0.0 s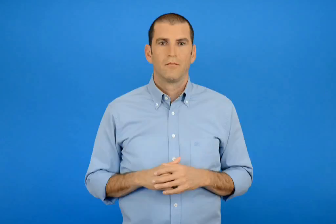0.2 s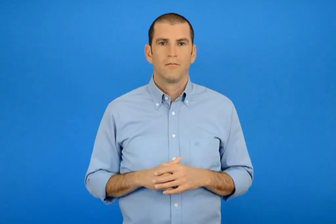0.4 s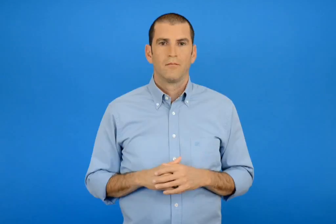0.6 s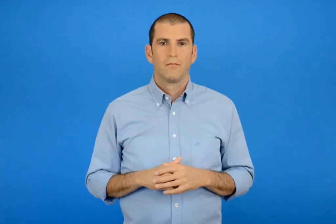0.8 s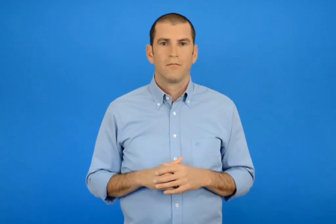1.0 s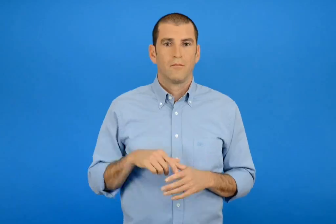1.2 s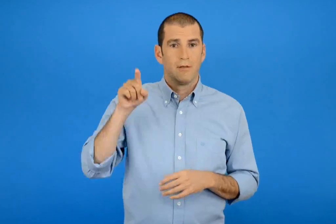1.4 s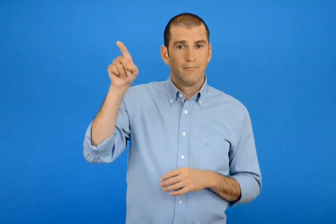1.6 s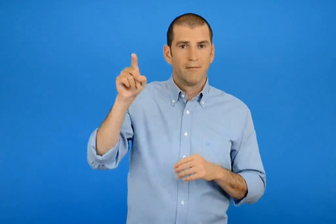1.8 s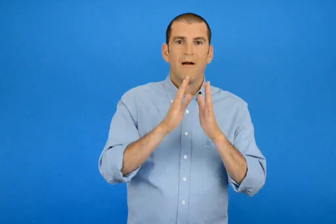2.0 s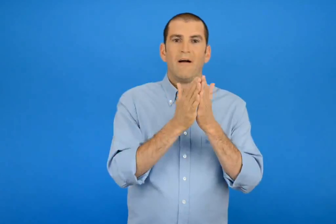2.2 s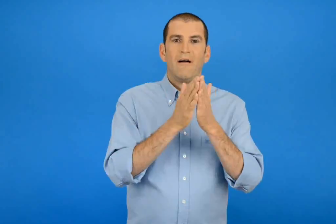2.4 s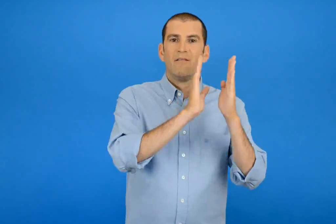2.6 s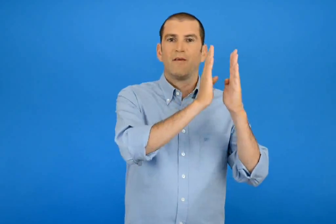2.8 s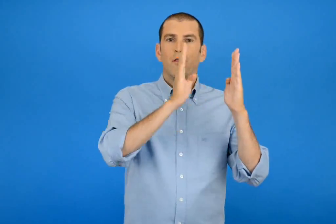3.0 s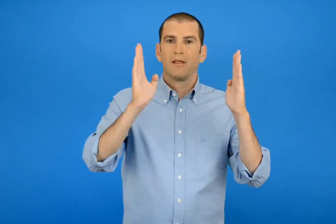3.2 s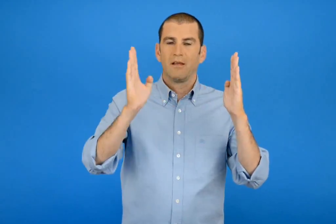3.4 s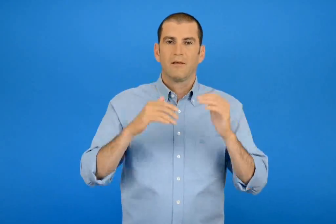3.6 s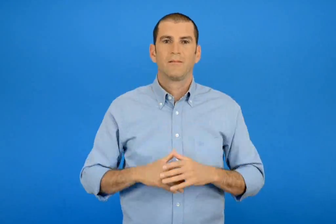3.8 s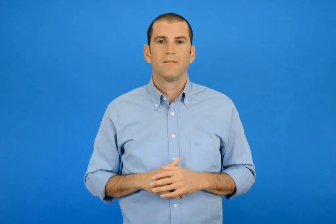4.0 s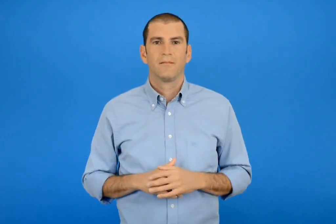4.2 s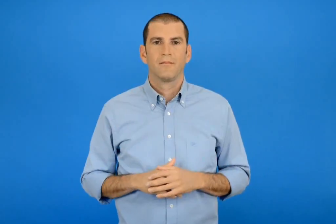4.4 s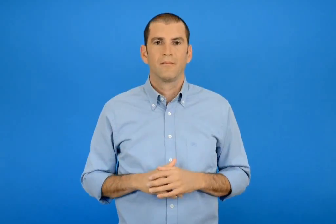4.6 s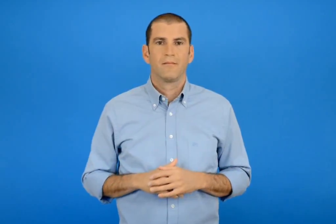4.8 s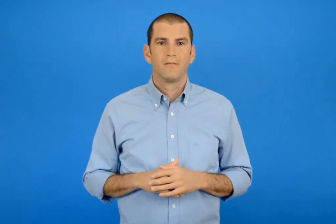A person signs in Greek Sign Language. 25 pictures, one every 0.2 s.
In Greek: στη βιβλιοθήκη
